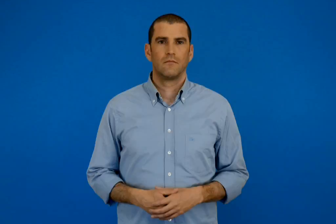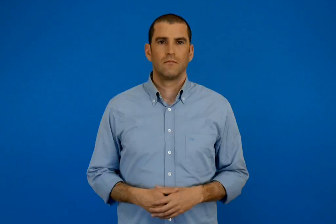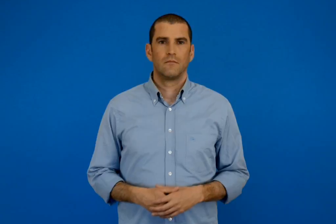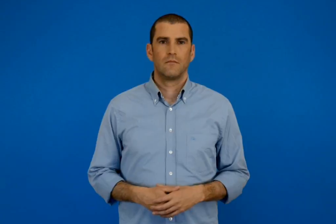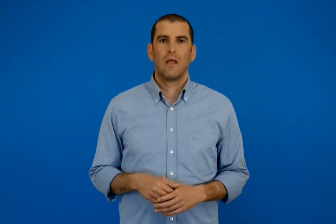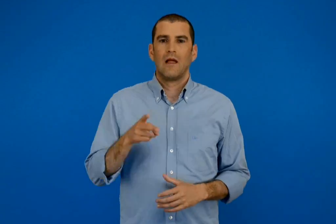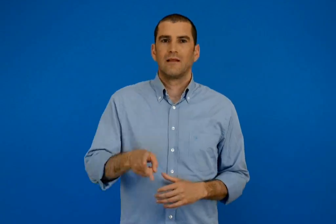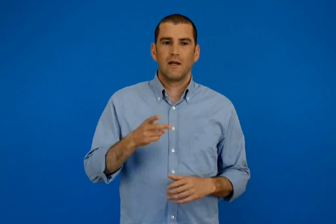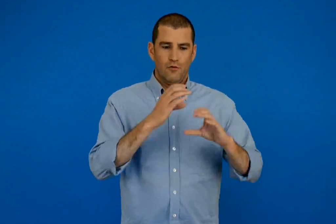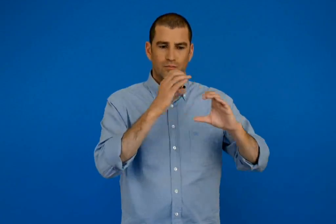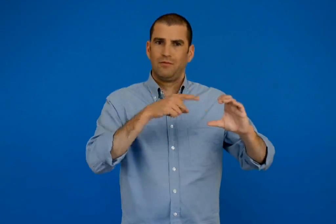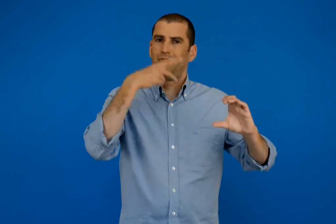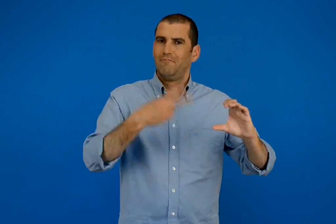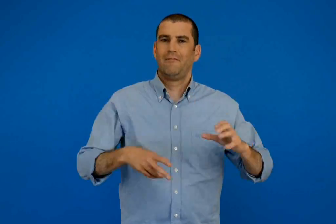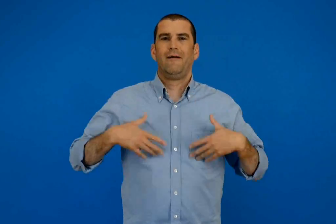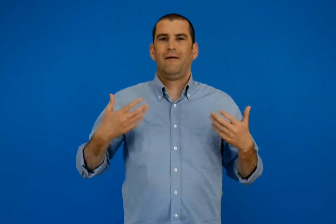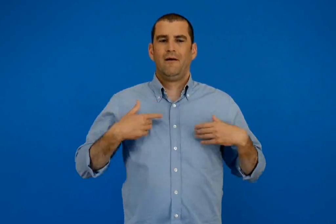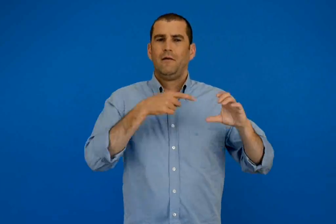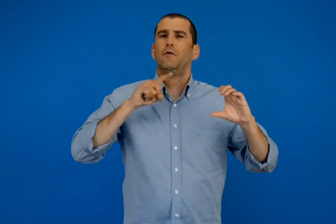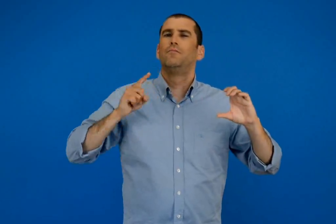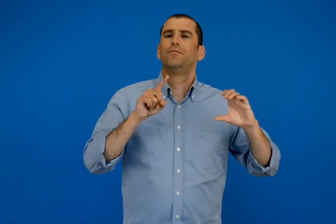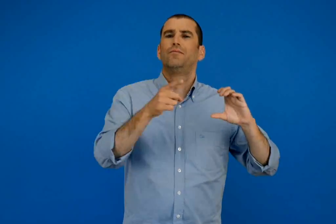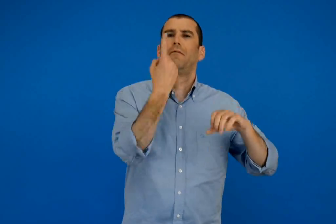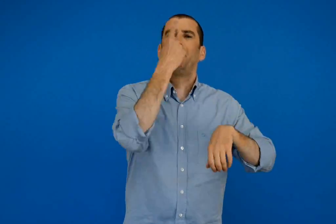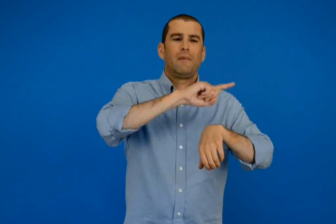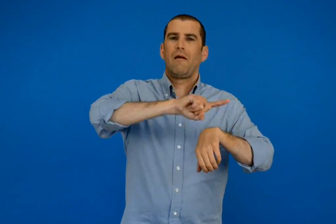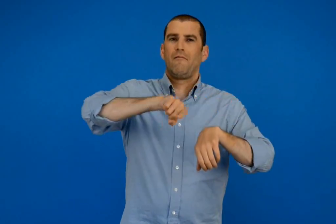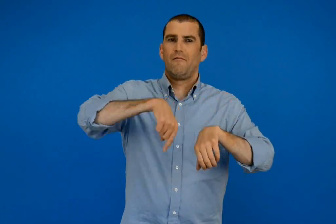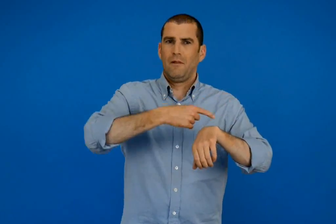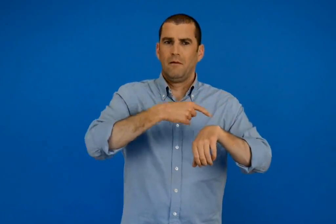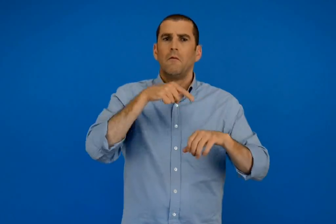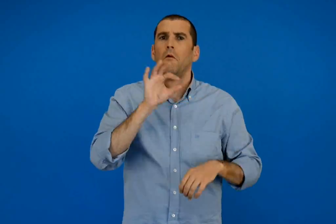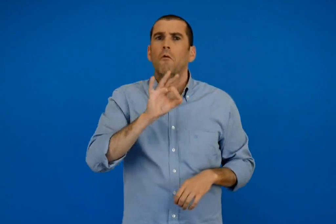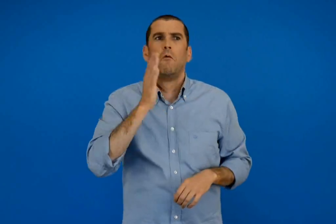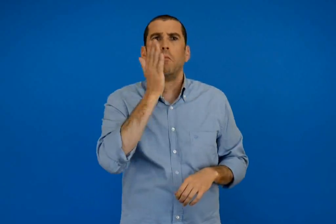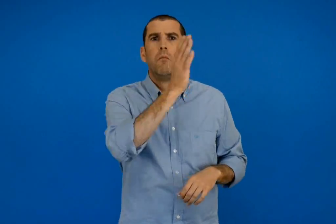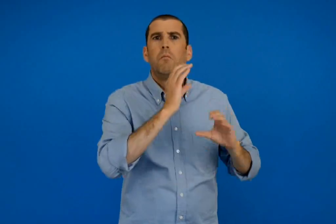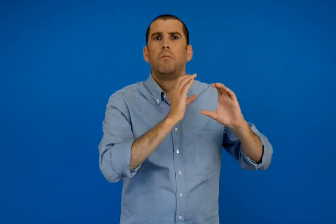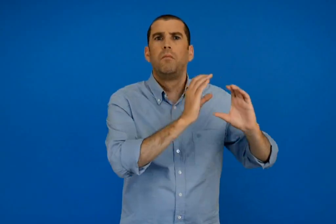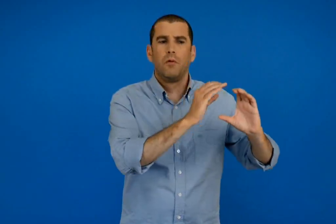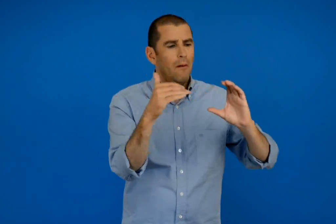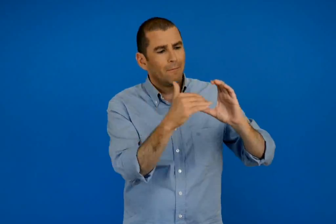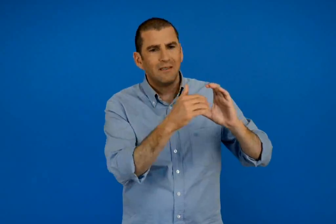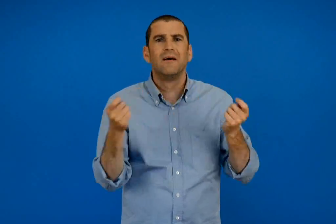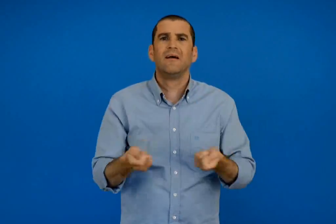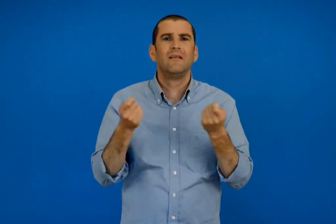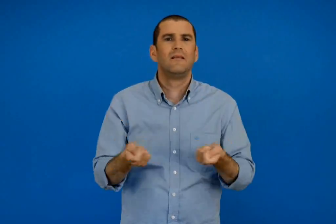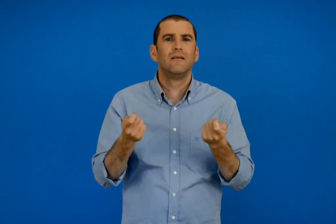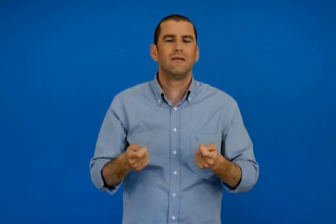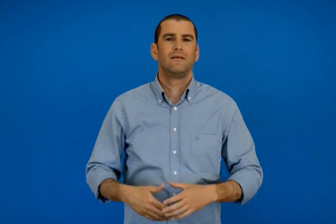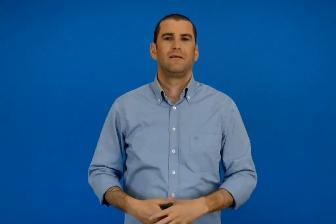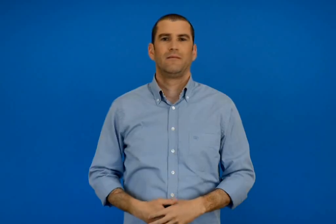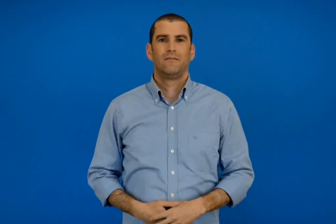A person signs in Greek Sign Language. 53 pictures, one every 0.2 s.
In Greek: με το τρένο της χαράς ταξιδεύεις για μια ωρά που πηγαίνεις και τι συμβαίνει στο τρένο μέσα ;
